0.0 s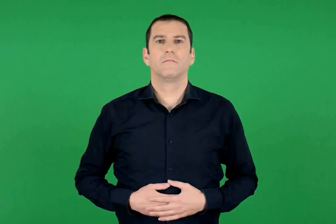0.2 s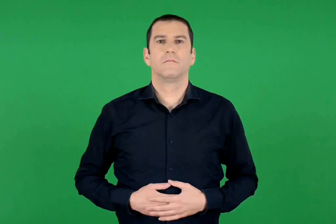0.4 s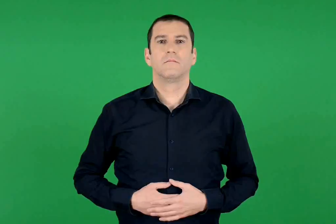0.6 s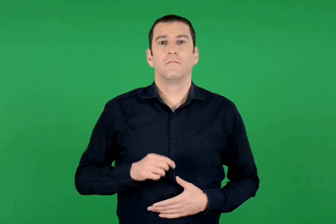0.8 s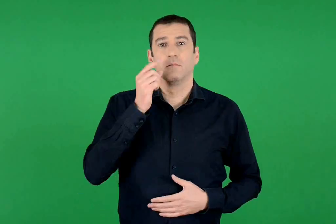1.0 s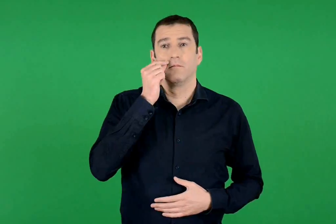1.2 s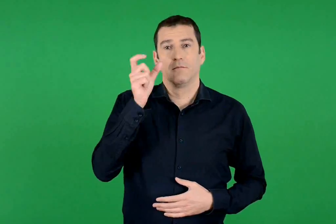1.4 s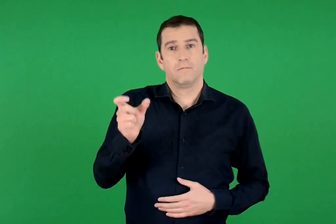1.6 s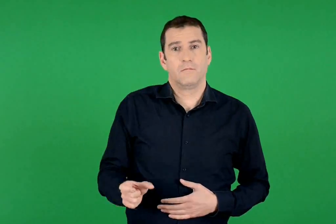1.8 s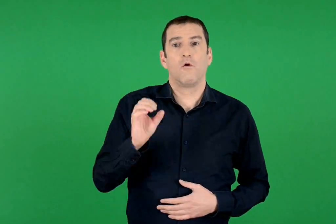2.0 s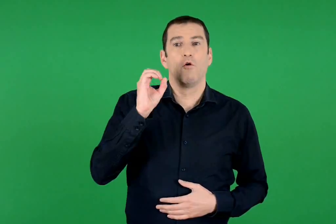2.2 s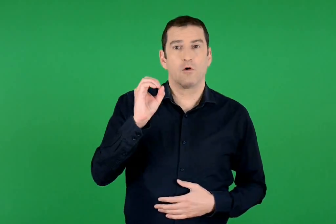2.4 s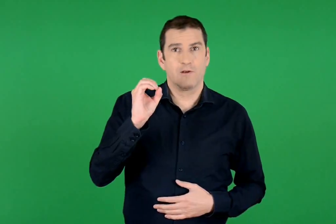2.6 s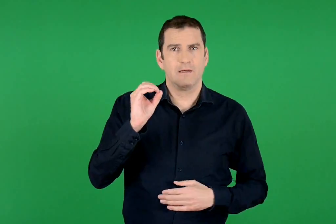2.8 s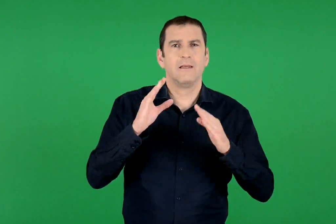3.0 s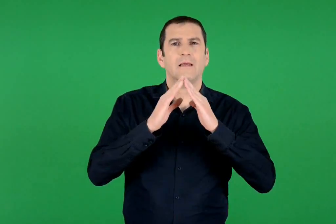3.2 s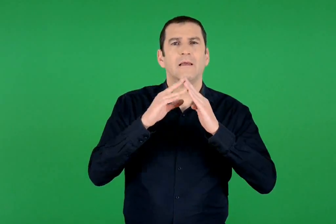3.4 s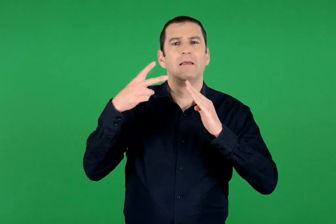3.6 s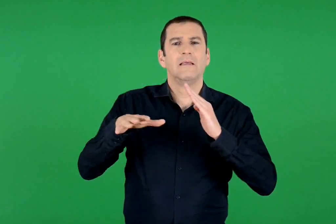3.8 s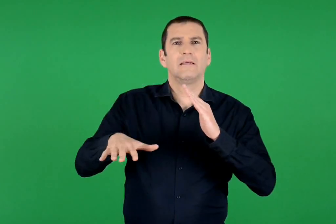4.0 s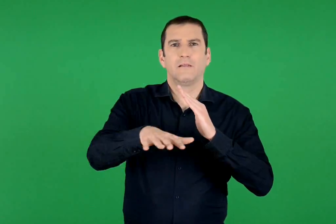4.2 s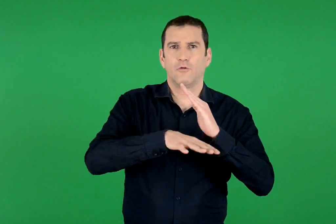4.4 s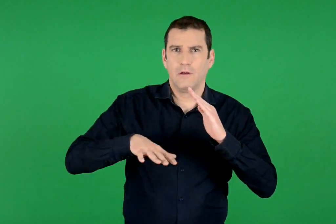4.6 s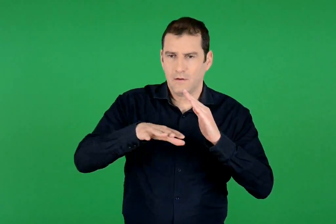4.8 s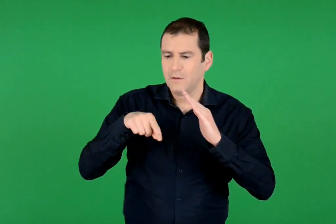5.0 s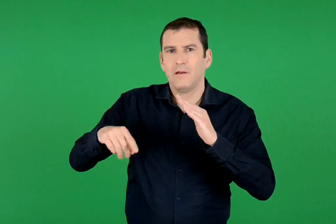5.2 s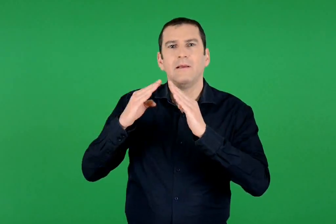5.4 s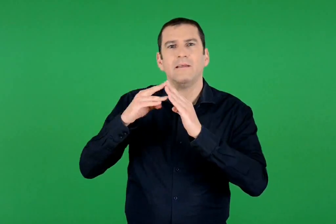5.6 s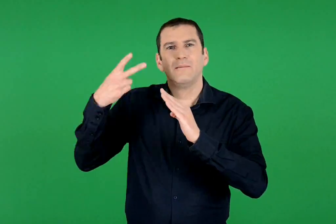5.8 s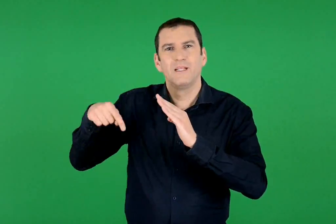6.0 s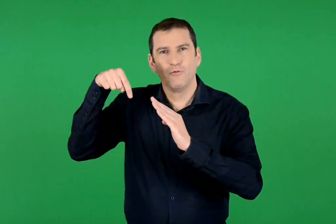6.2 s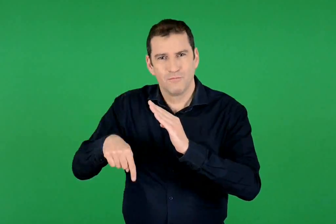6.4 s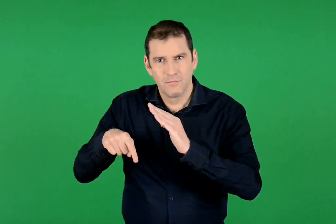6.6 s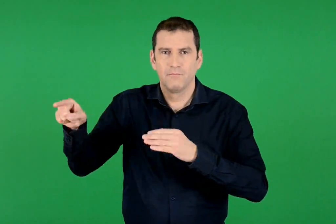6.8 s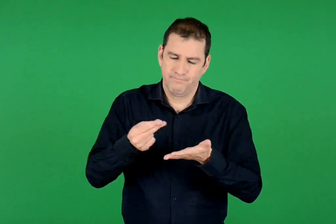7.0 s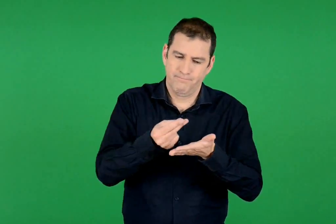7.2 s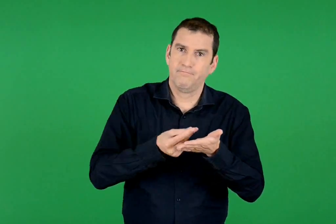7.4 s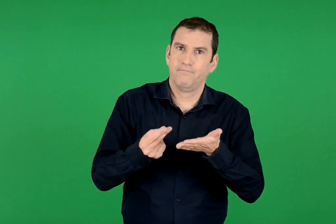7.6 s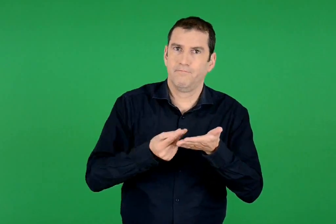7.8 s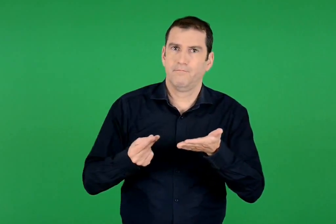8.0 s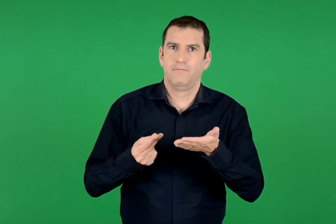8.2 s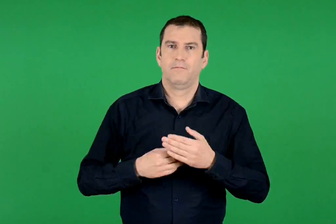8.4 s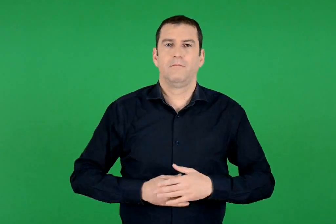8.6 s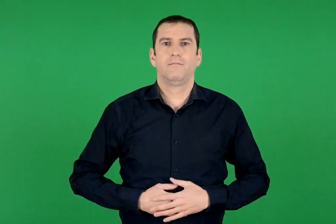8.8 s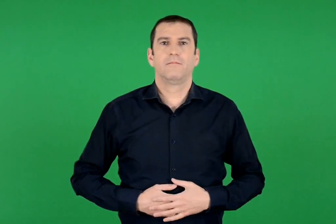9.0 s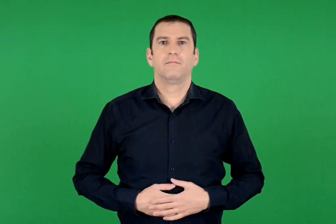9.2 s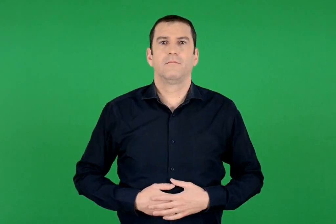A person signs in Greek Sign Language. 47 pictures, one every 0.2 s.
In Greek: ο ορφέας σχεδίασε τη γειτονιά του και το σπίτι του
